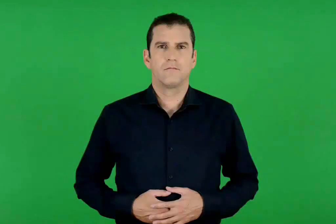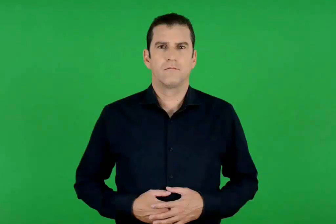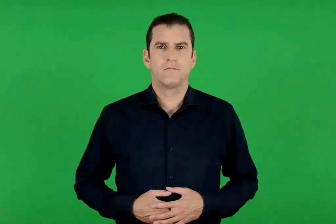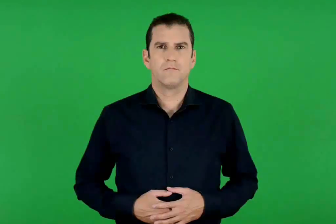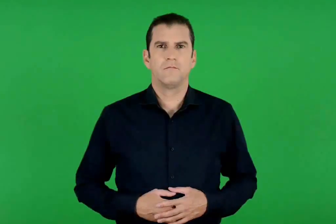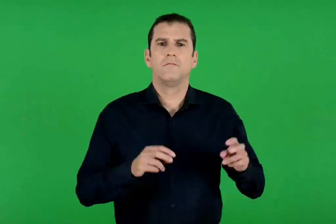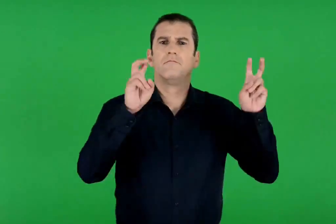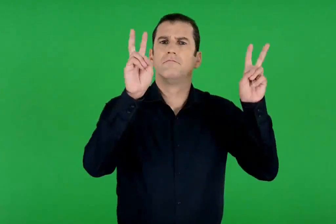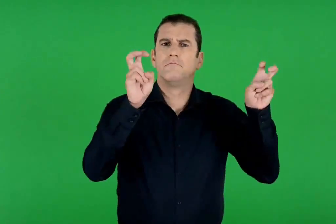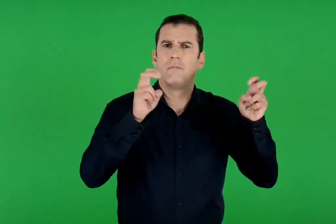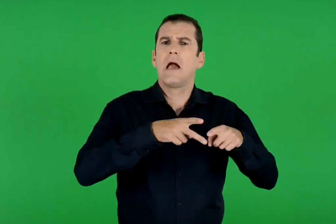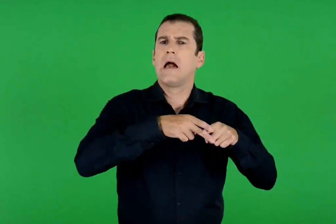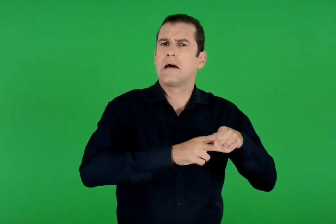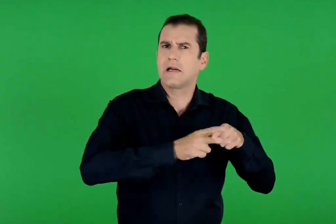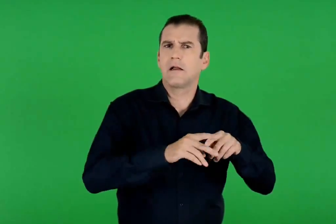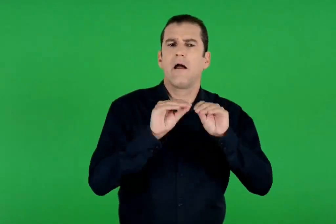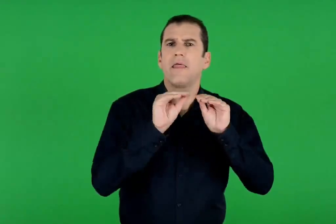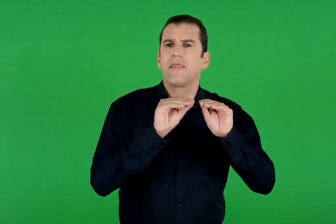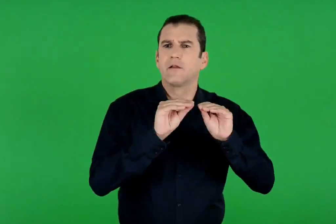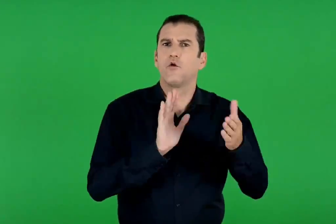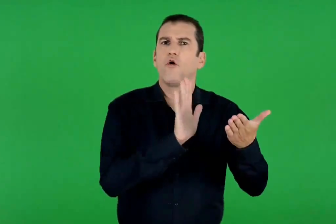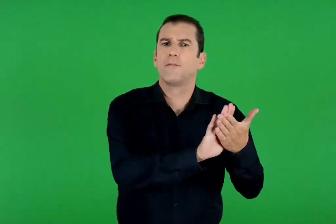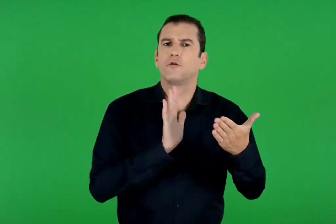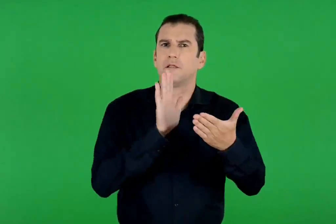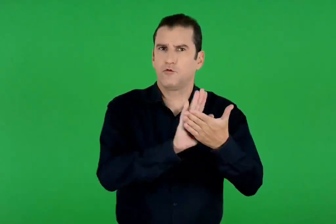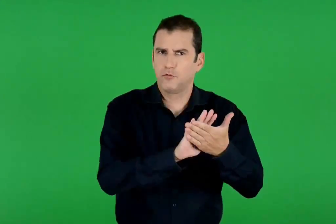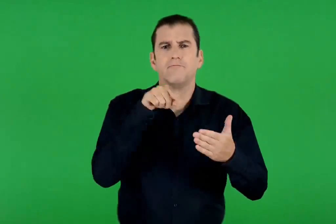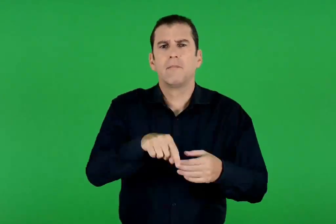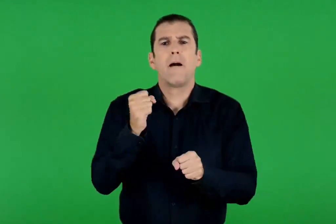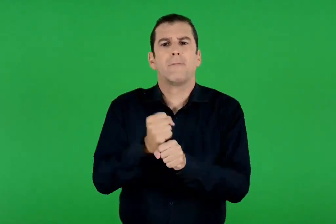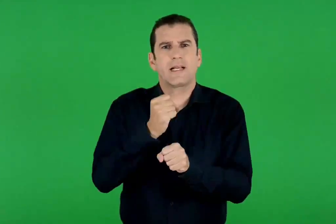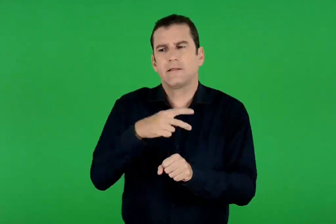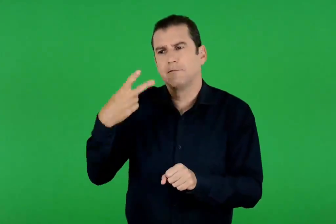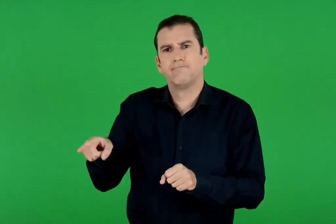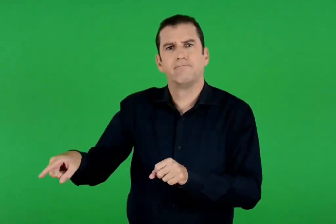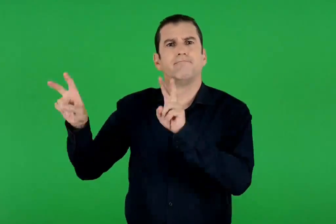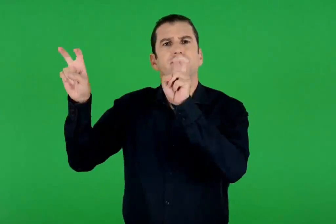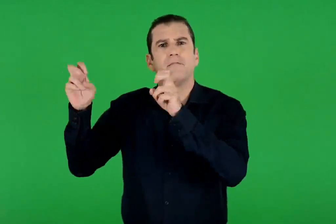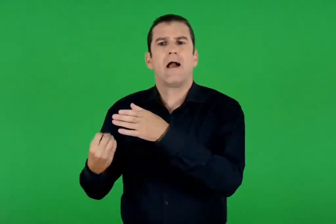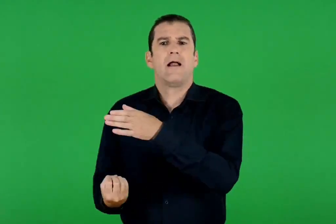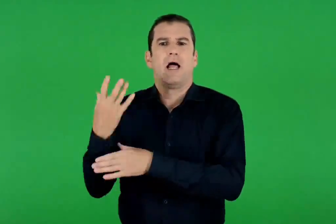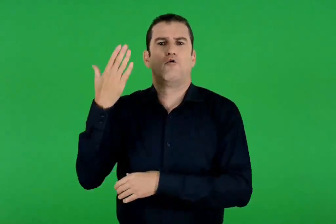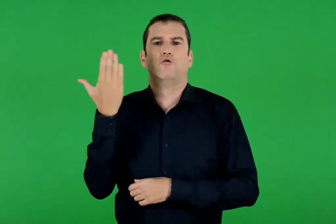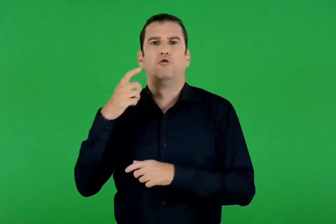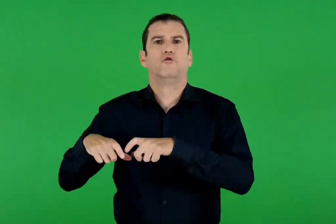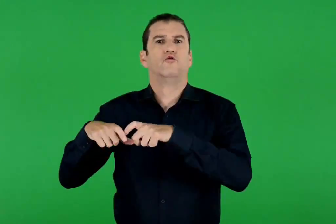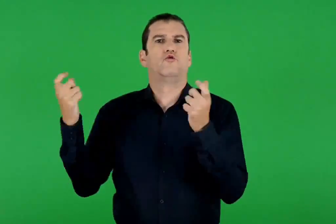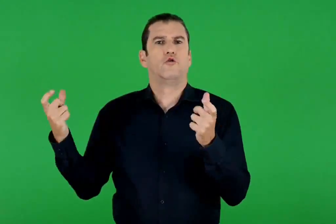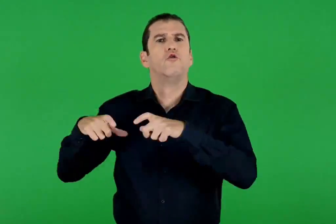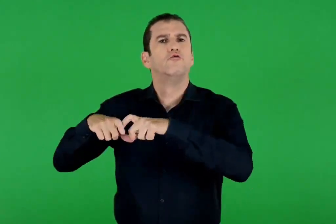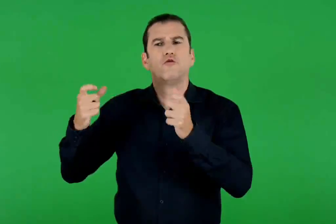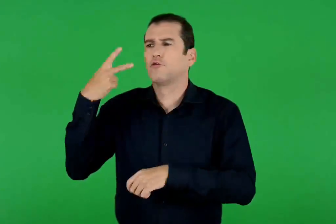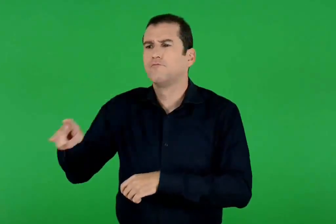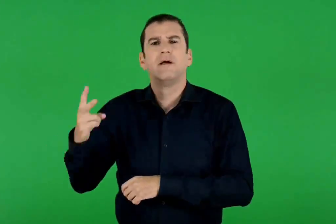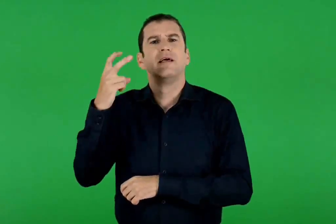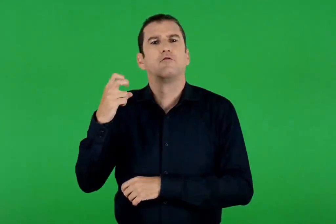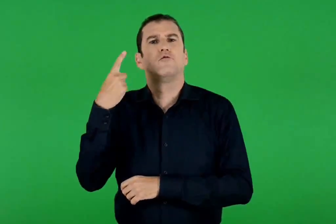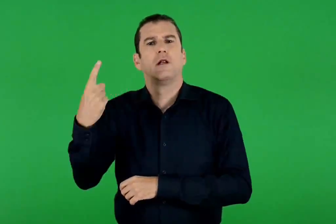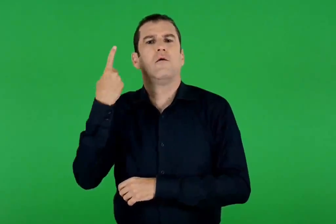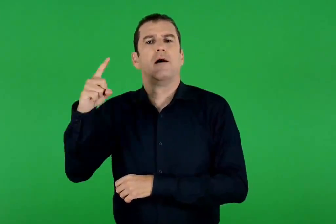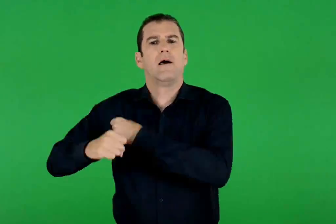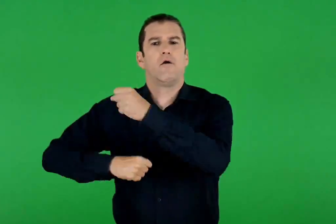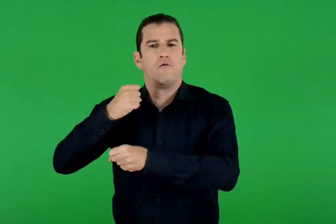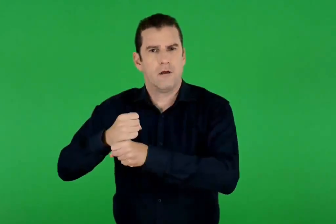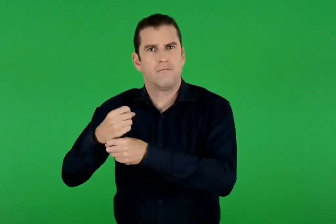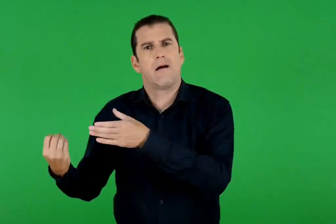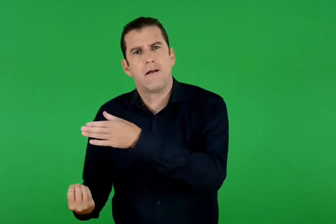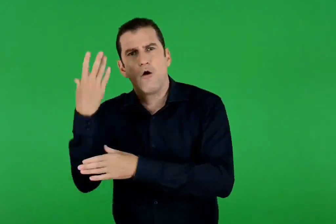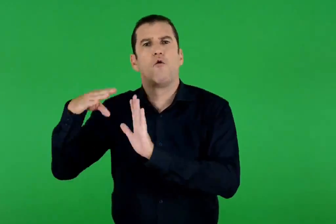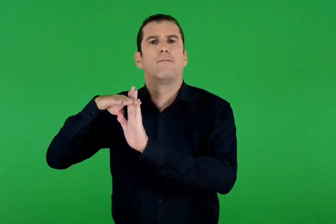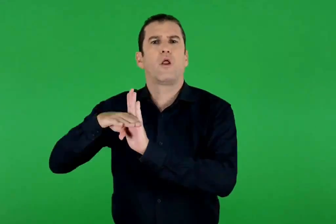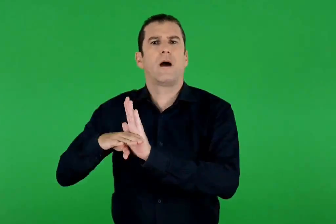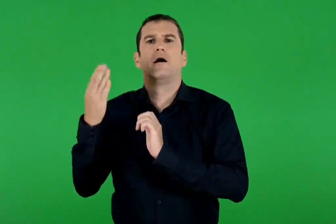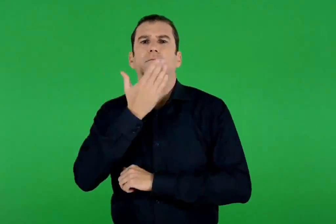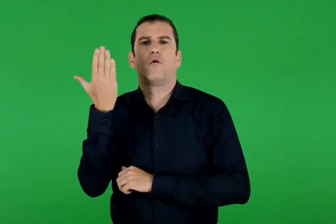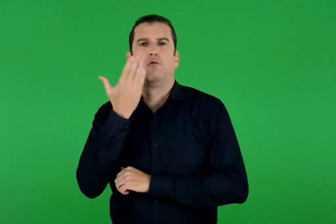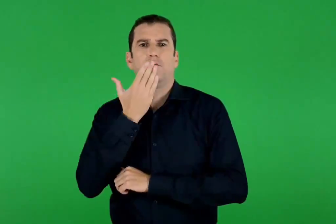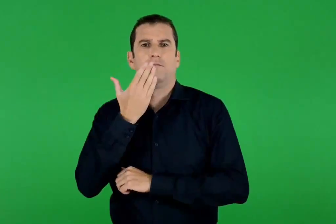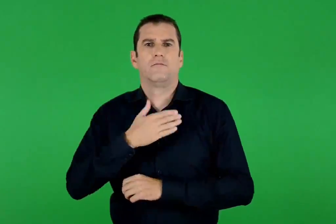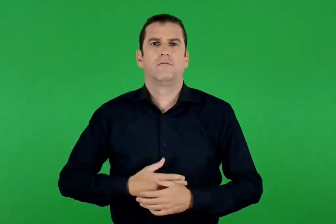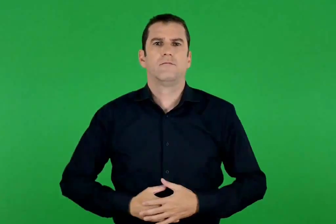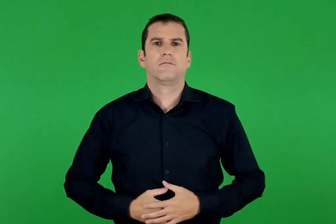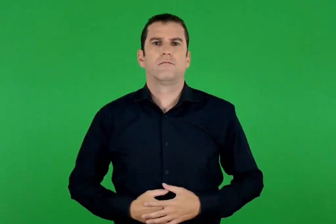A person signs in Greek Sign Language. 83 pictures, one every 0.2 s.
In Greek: εργαλεία διδακτικών προσεγγίσεων της πράξης νέο σχολείο σχολείο 21ου αιώνα νέο πρόγραμμα σπουδών
